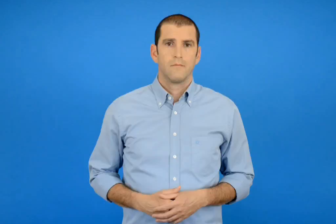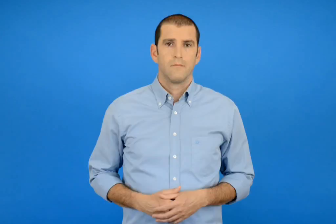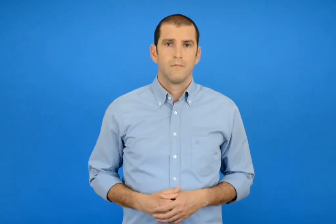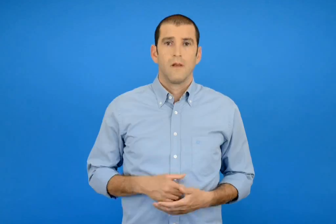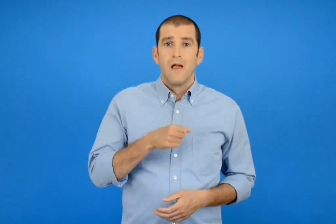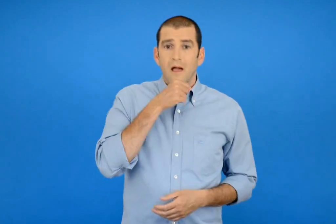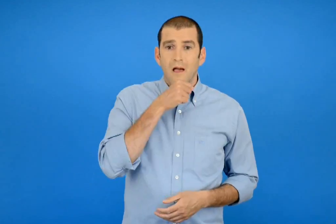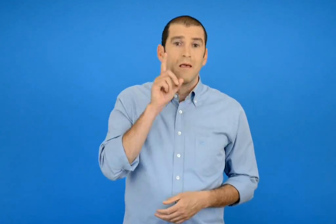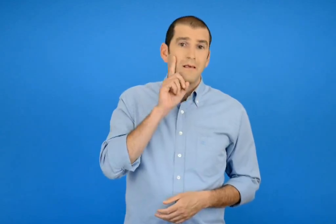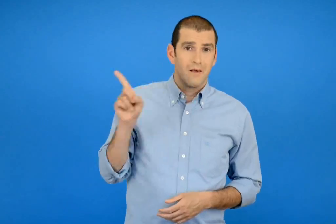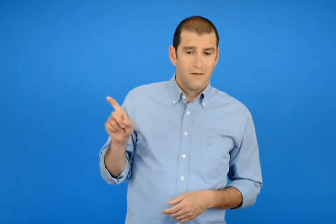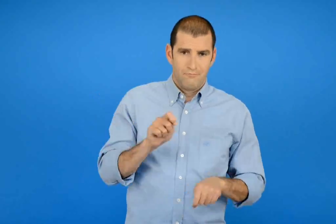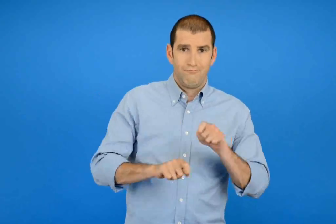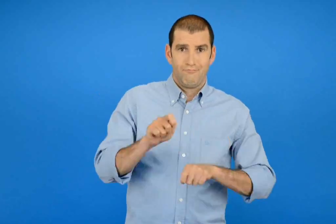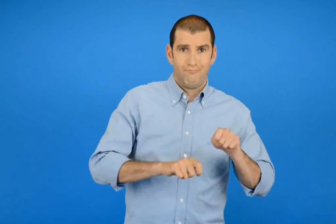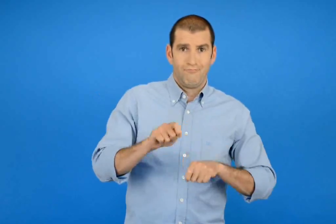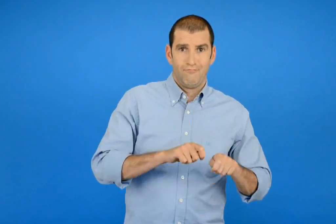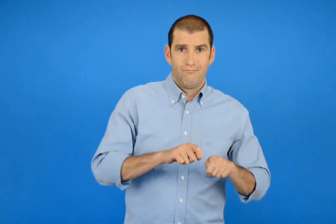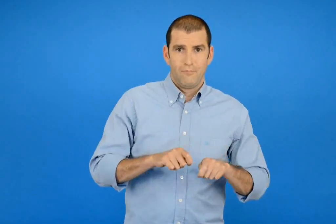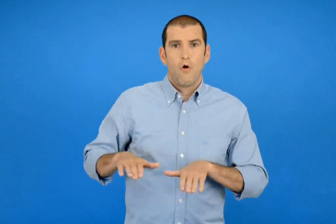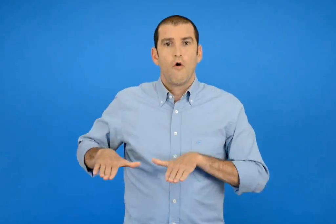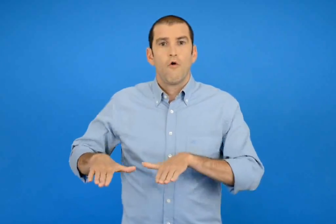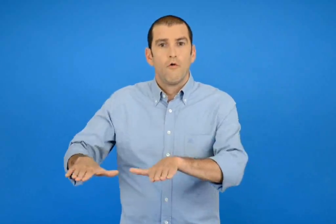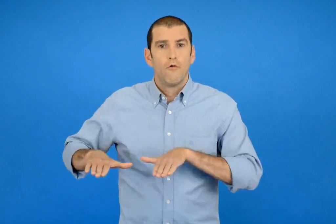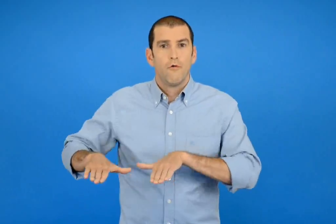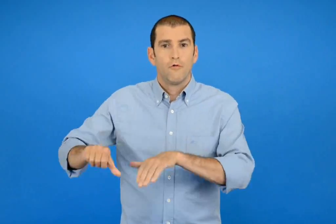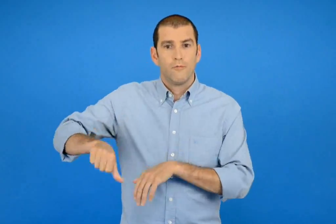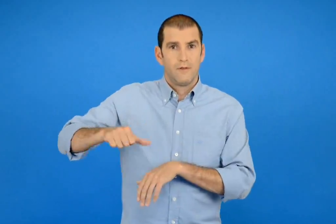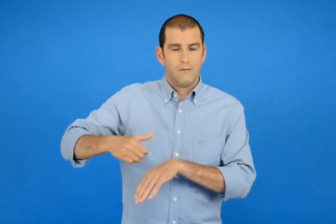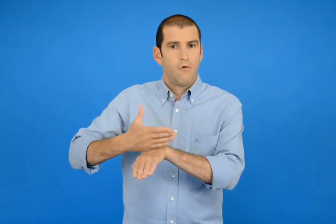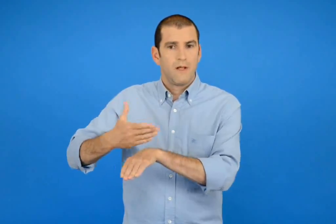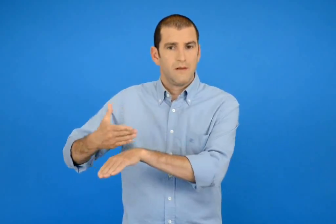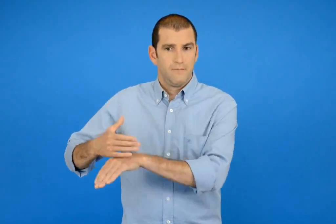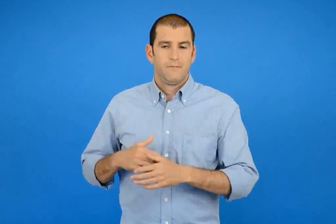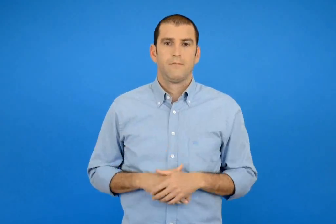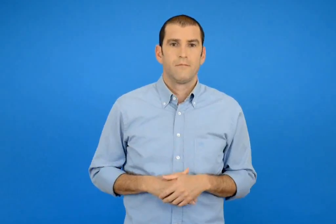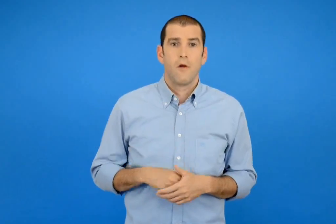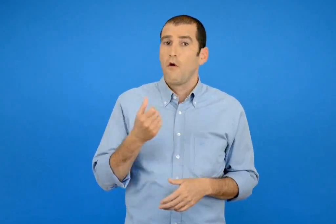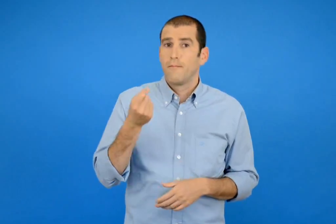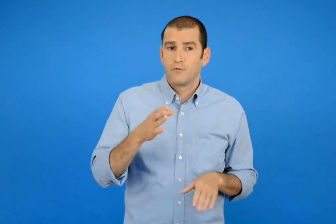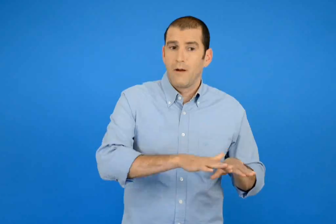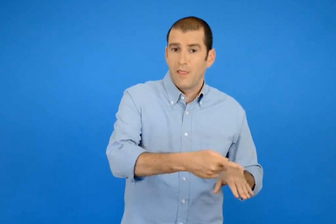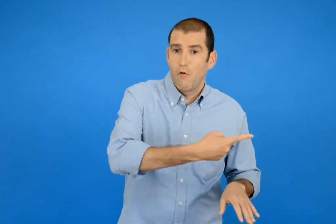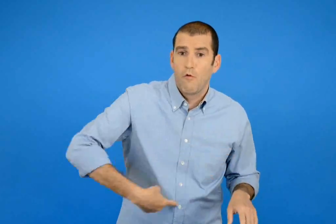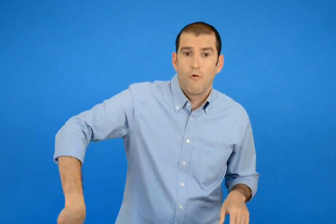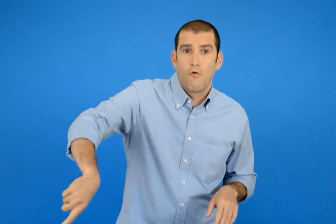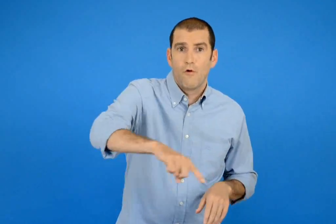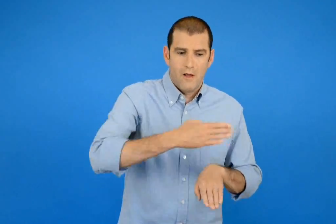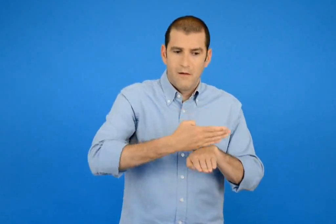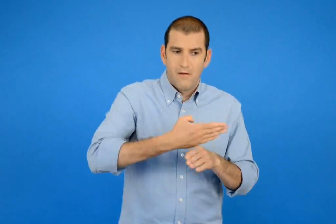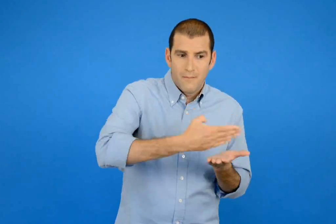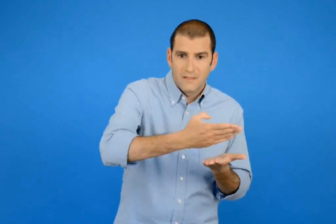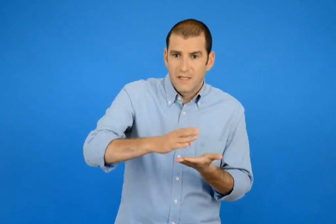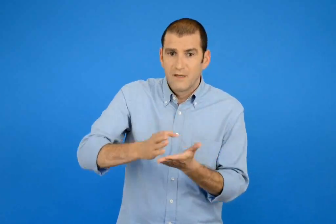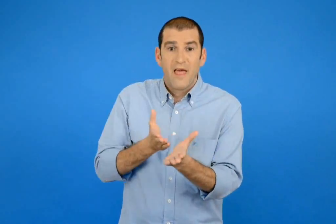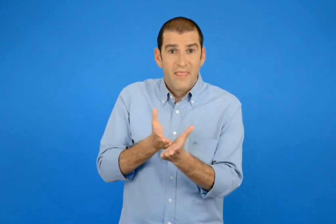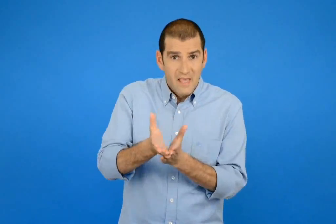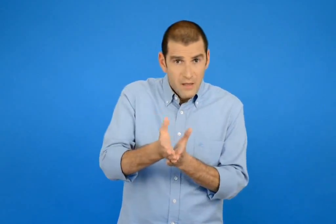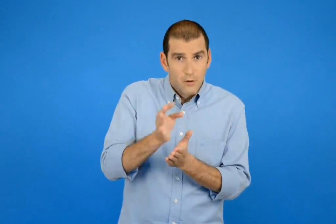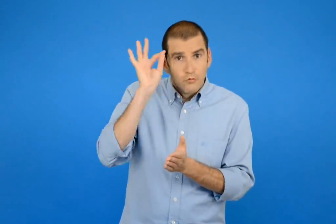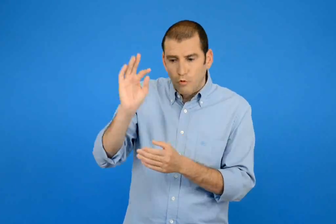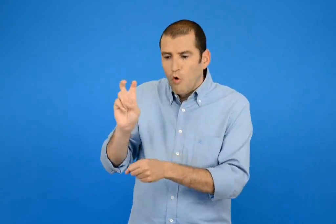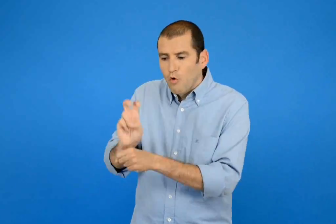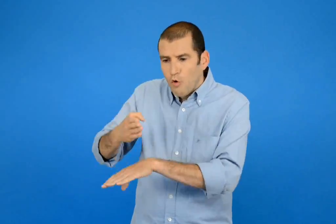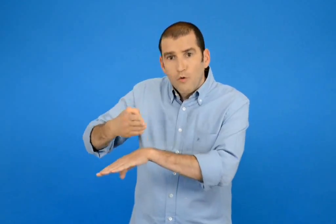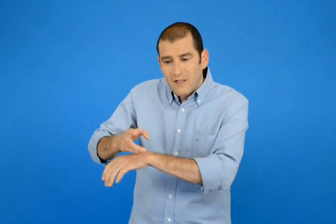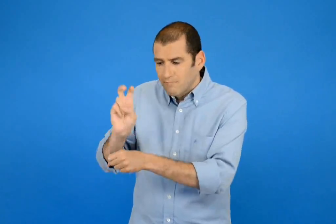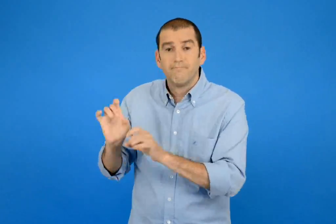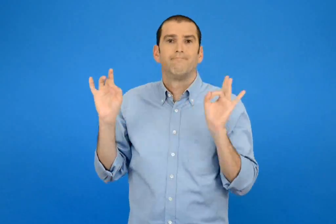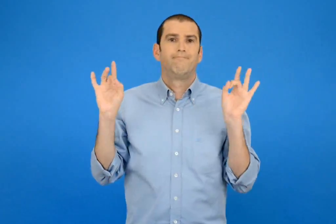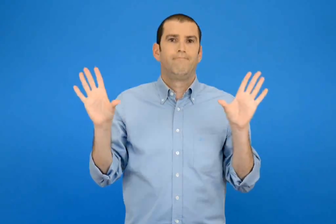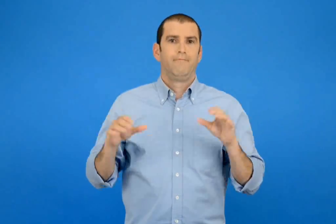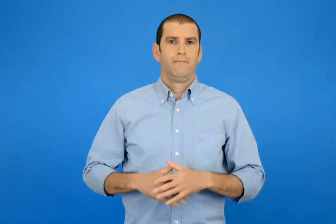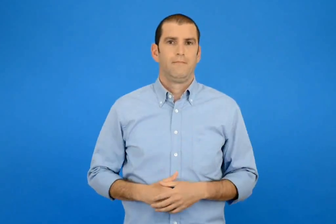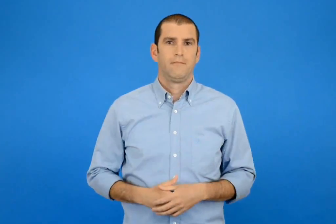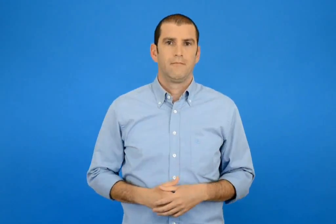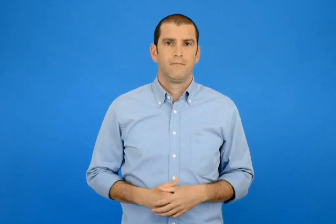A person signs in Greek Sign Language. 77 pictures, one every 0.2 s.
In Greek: η γιαγιά έφτιαξε κομμάτια χορτόπιτα πόσα παιδιά μπορούν να τη μοιραστούν δίκαια ώστε να μη μείνει κανένα κομμάτι ;
